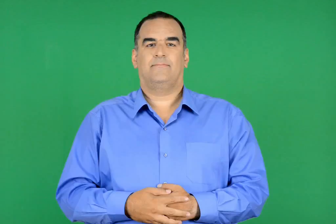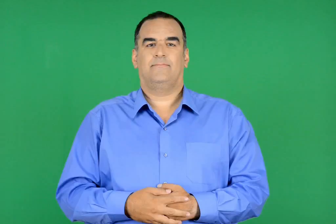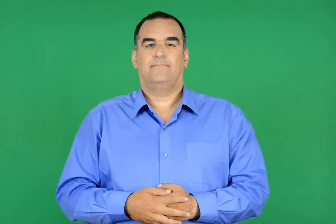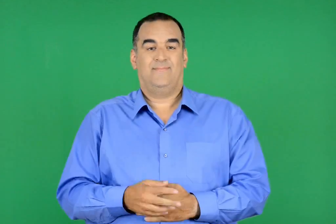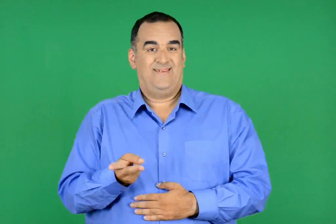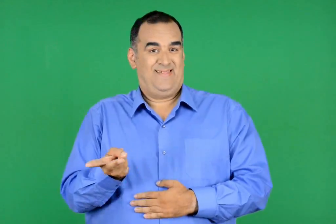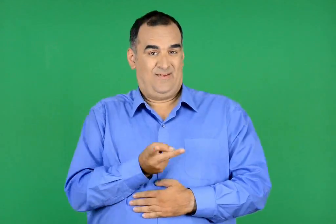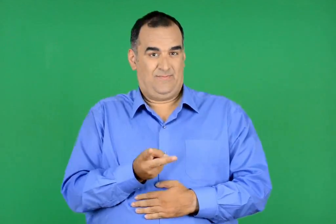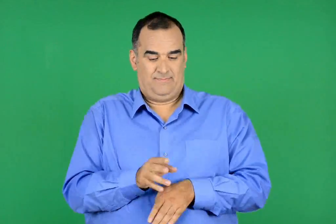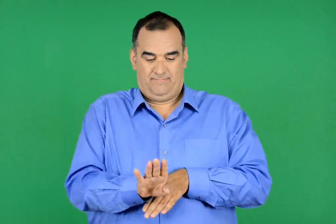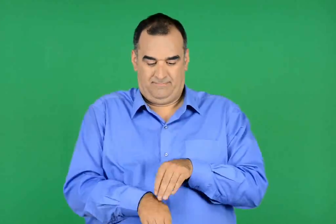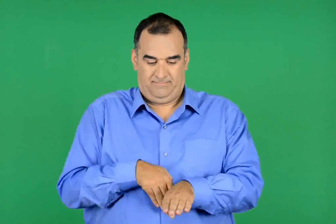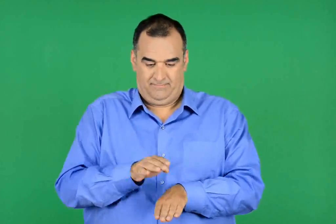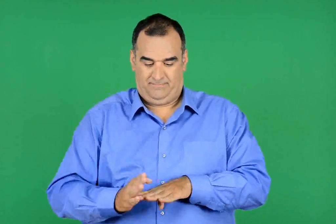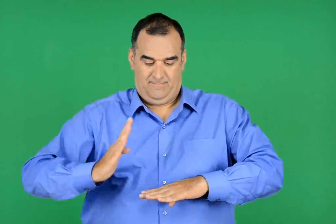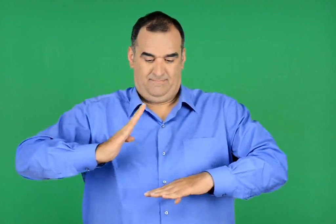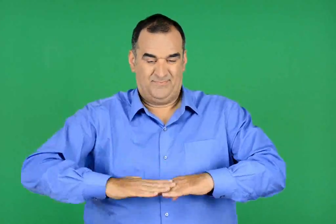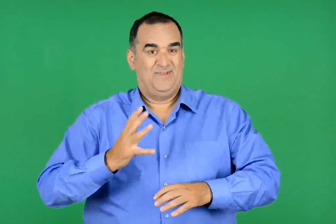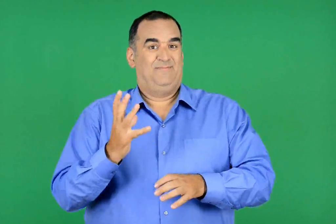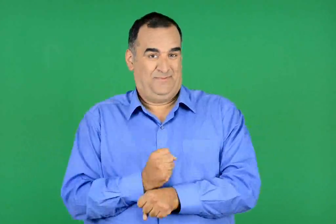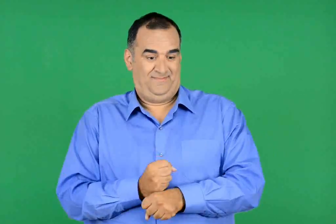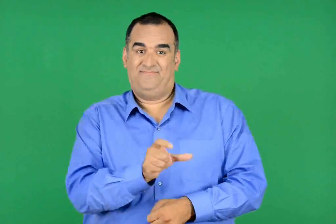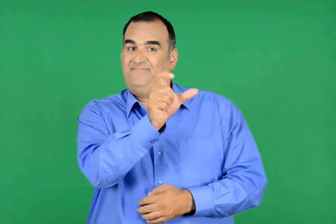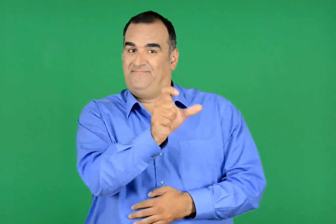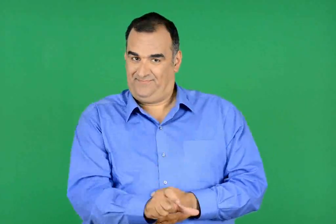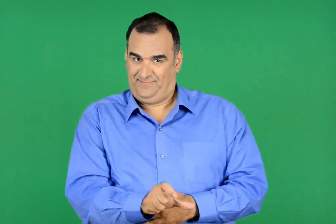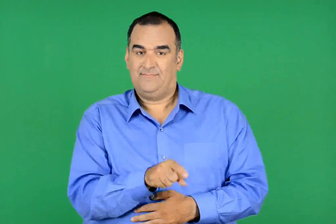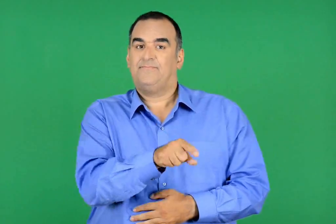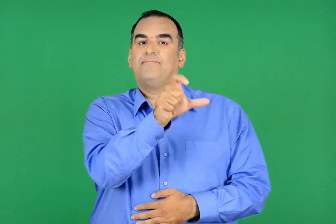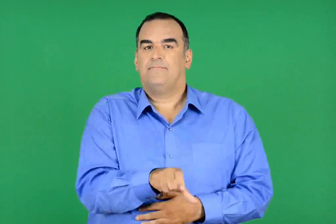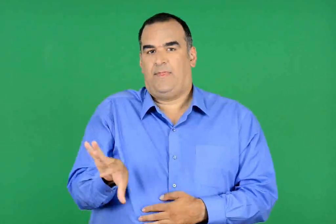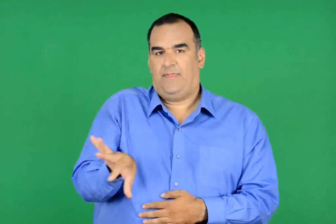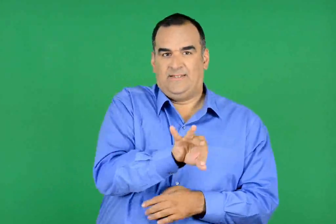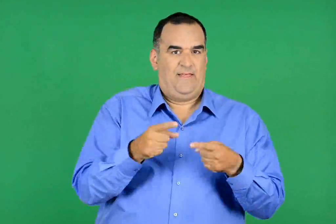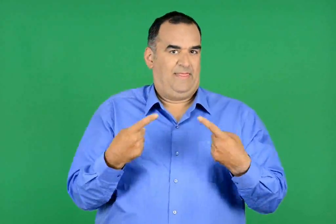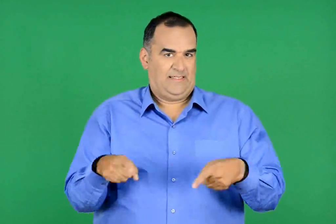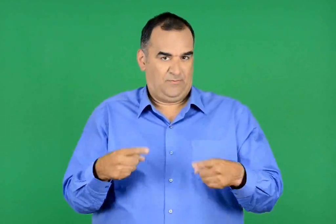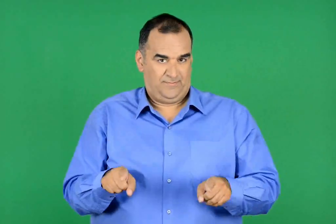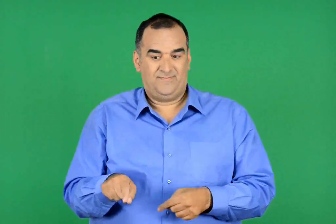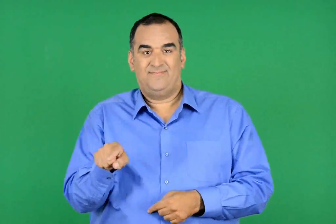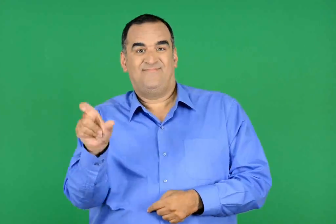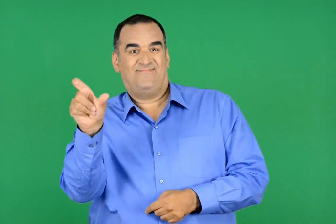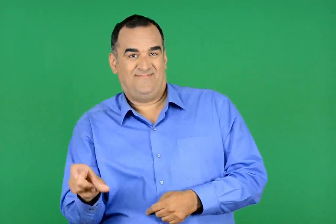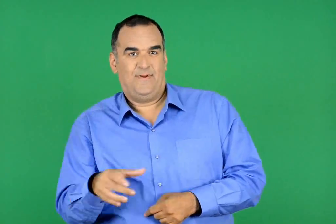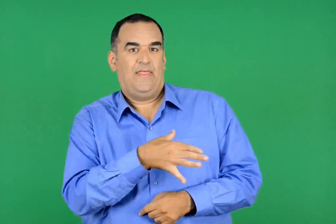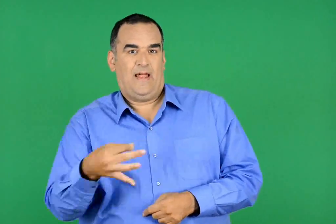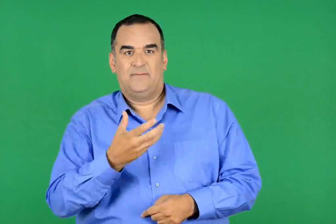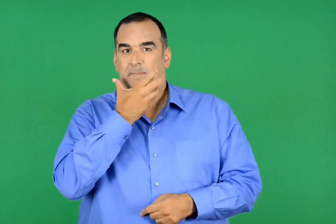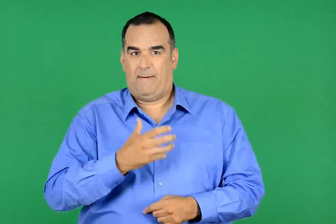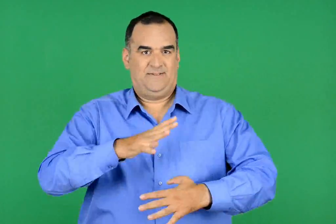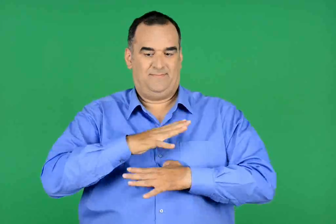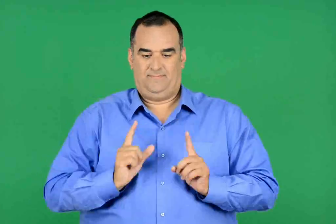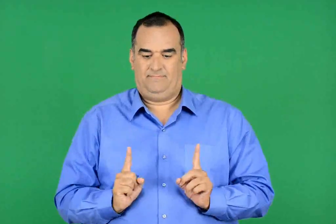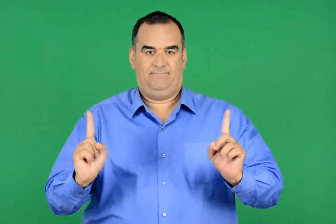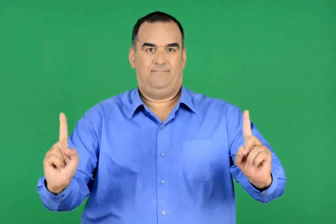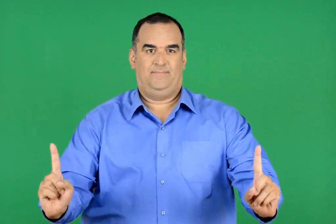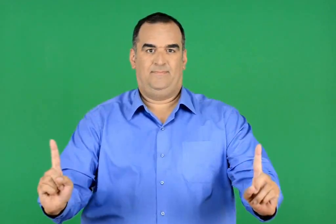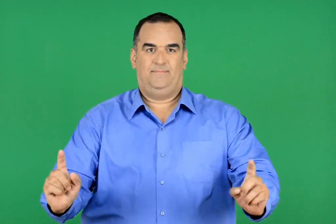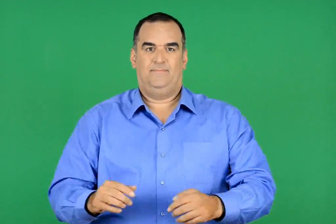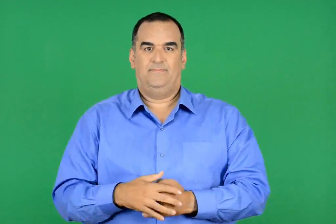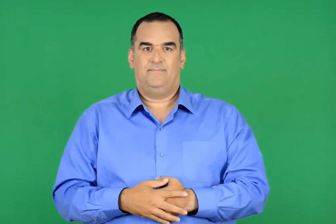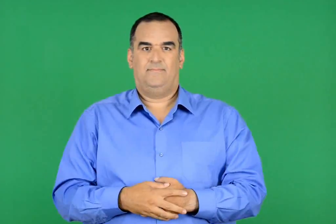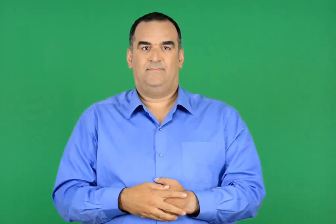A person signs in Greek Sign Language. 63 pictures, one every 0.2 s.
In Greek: αυτοί οι δυο βάλανε πόδια , διαλέγοντας ο πρώτος το δάσκαλο κι ο δεύτερος τον παπά , για να τους βάλουν τερματοφύλακες
